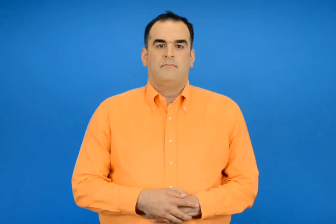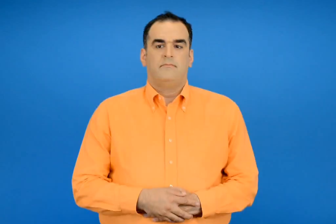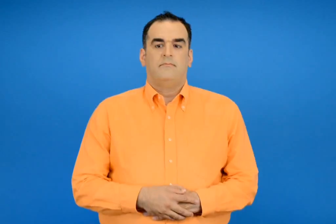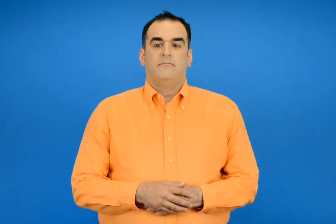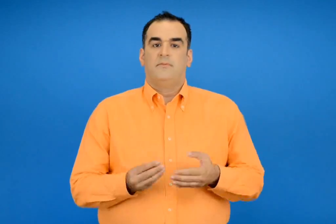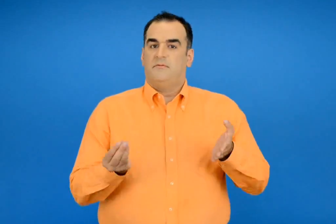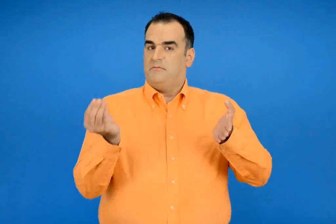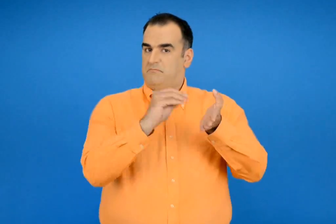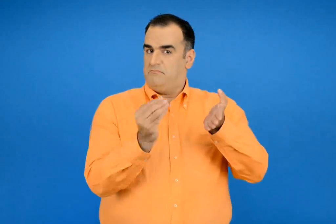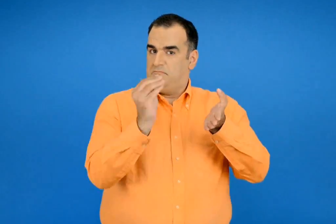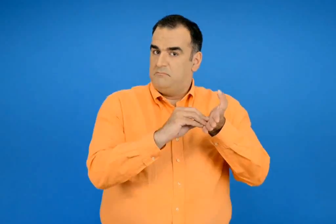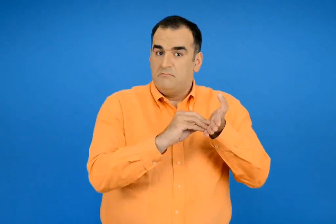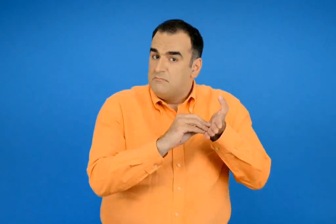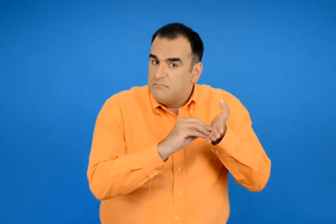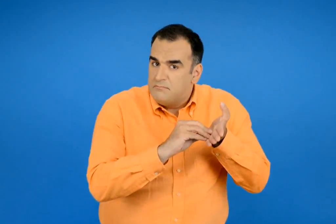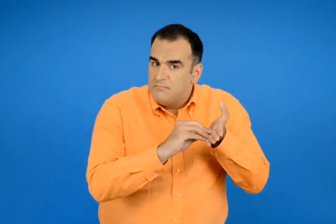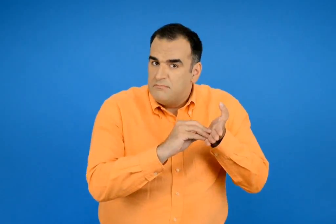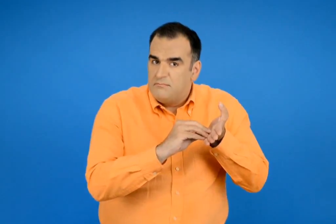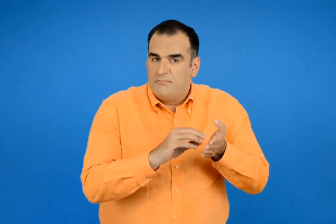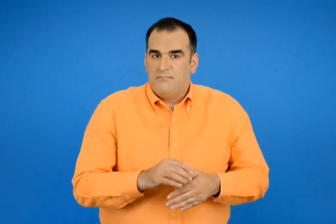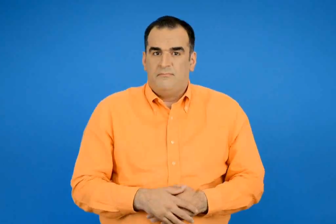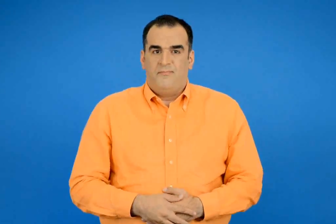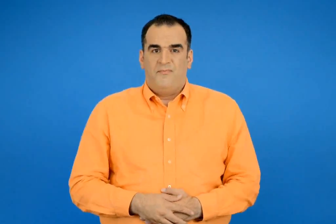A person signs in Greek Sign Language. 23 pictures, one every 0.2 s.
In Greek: συμπληρώνω με
